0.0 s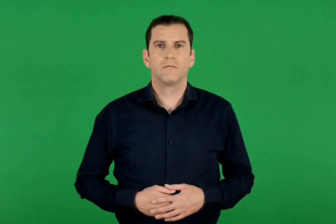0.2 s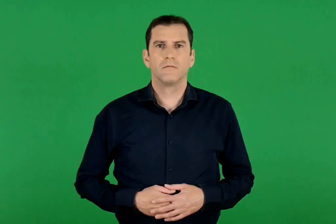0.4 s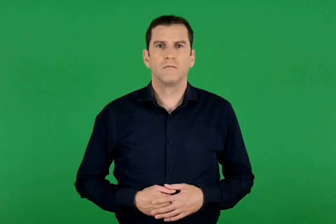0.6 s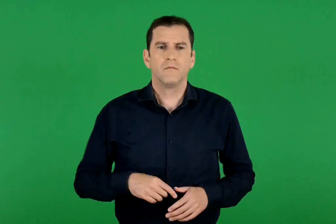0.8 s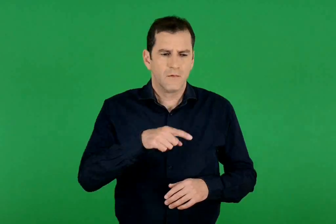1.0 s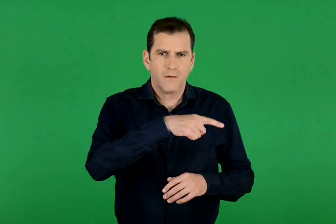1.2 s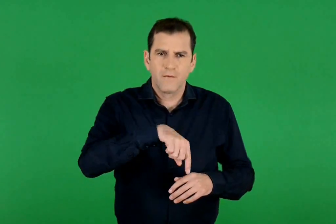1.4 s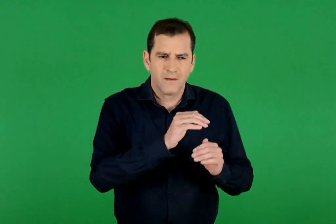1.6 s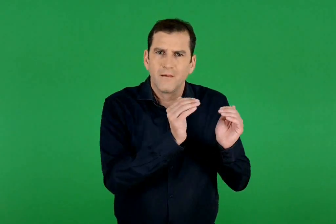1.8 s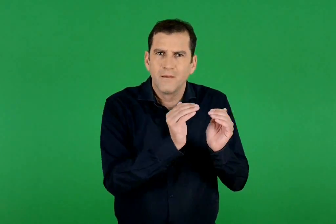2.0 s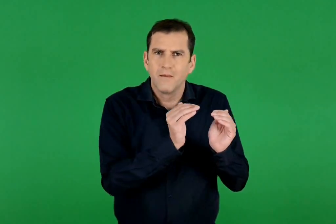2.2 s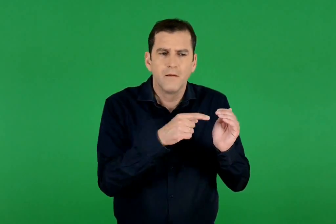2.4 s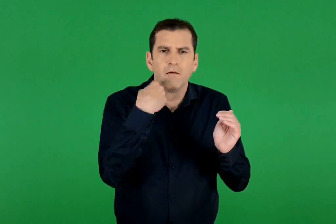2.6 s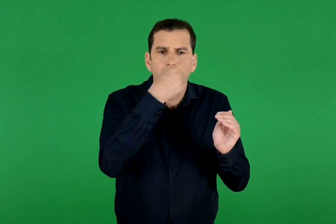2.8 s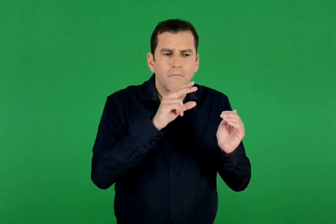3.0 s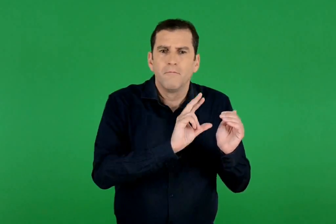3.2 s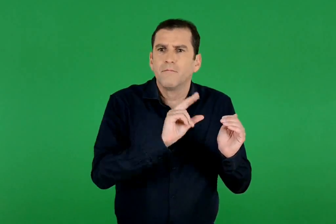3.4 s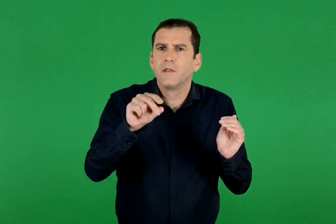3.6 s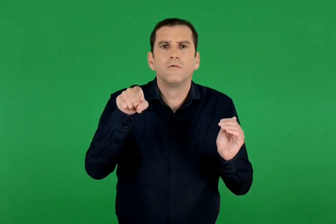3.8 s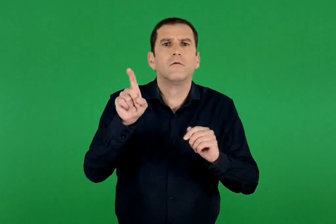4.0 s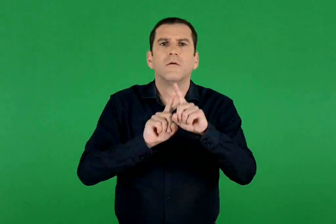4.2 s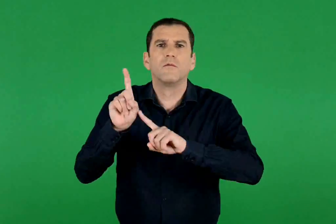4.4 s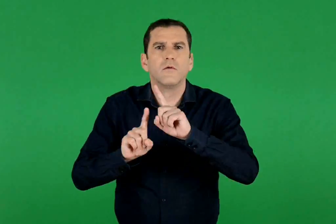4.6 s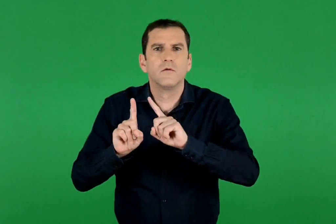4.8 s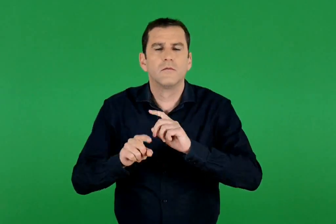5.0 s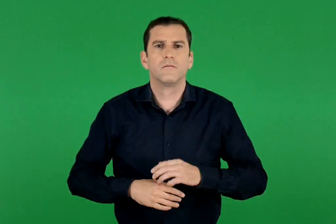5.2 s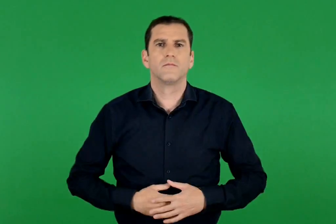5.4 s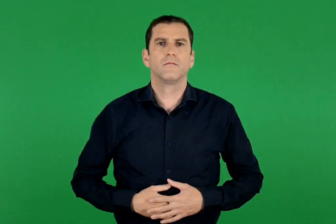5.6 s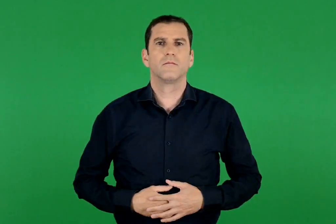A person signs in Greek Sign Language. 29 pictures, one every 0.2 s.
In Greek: πού μοιάζουν ;
